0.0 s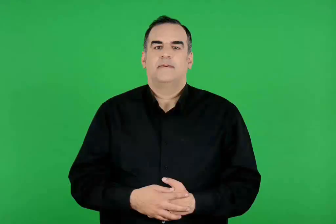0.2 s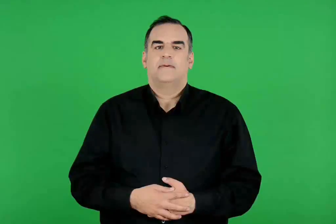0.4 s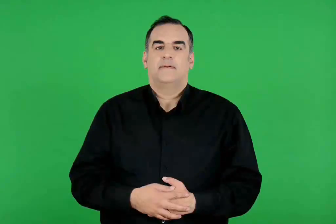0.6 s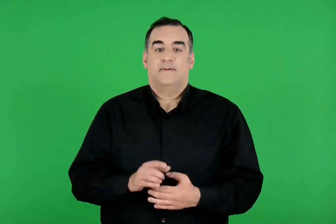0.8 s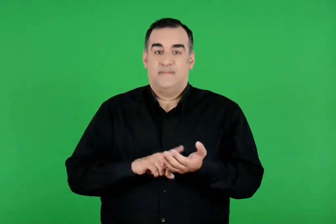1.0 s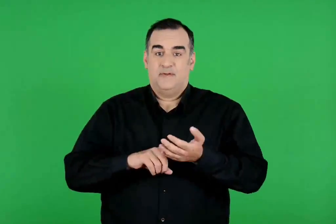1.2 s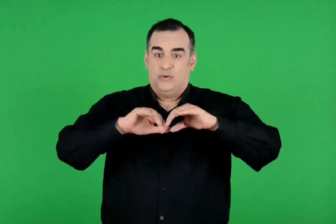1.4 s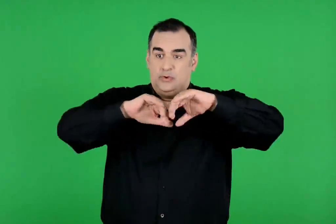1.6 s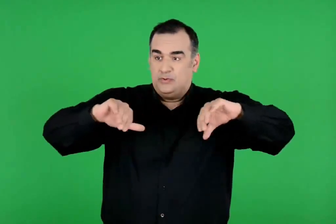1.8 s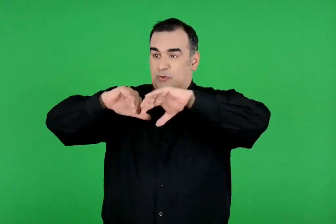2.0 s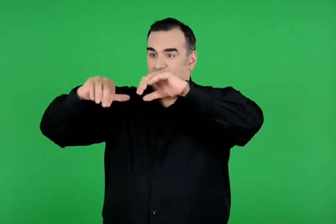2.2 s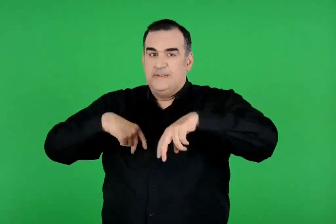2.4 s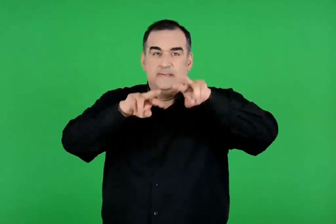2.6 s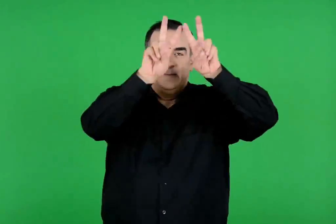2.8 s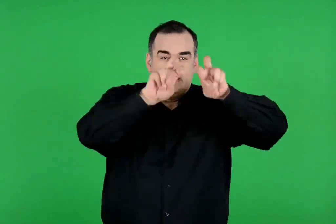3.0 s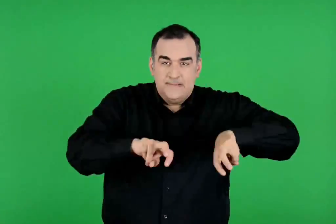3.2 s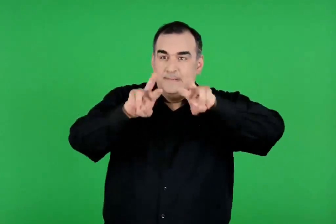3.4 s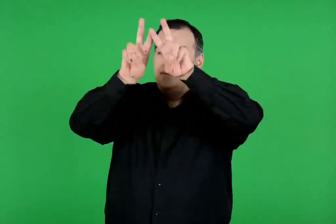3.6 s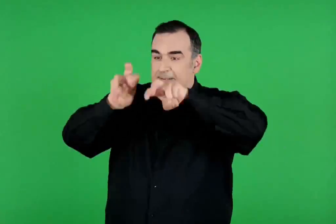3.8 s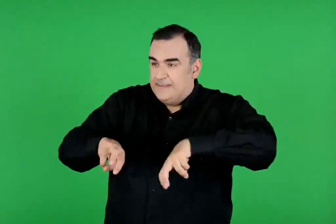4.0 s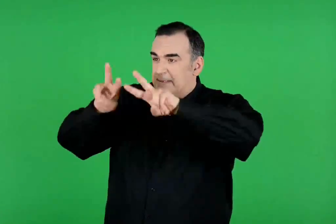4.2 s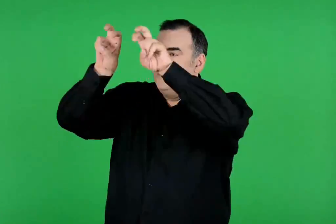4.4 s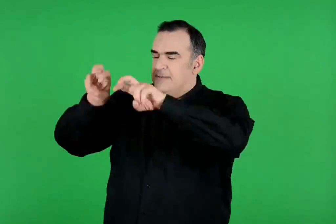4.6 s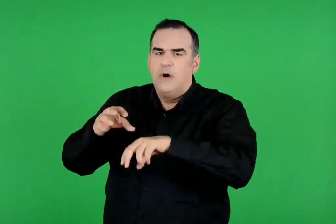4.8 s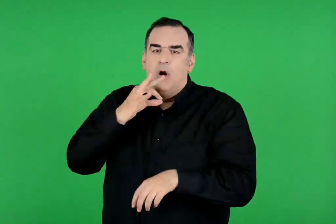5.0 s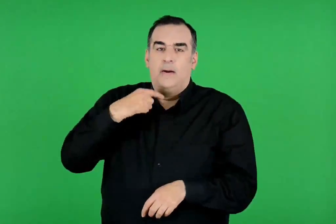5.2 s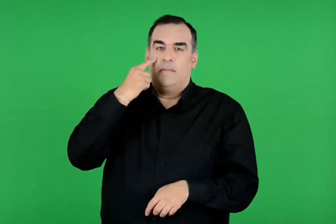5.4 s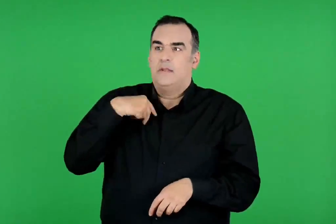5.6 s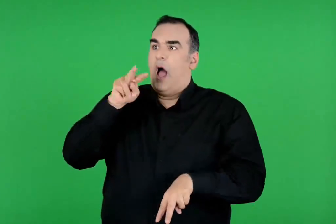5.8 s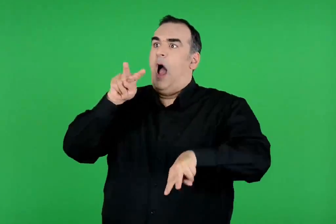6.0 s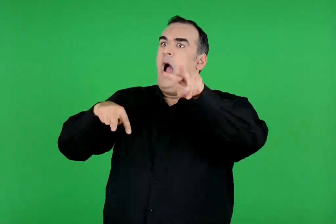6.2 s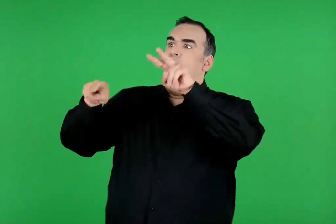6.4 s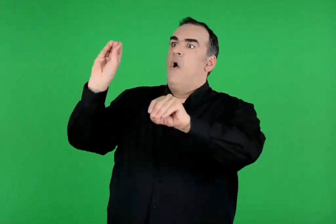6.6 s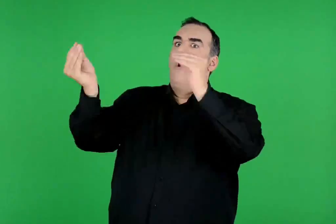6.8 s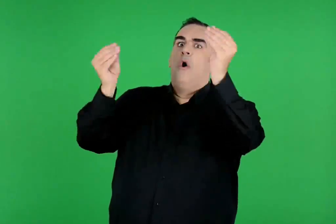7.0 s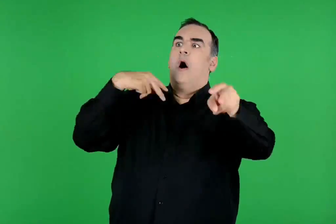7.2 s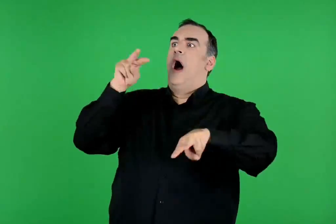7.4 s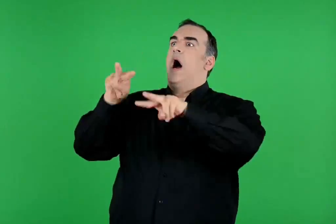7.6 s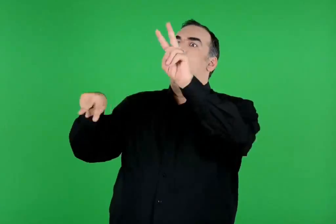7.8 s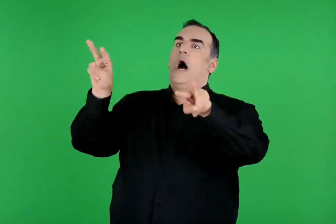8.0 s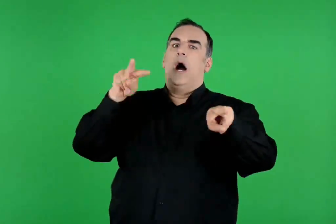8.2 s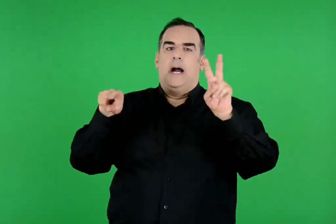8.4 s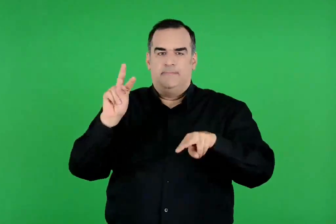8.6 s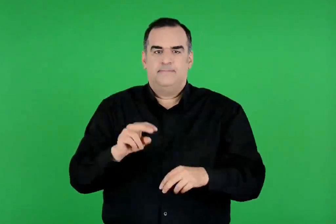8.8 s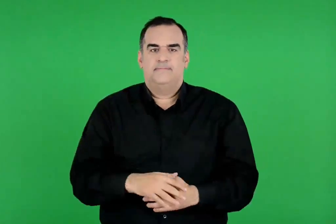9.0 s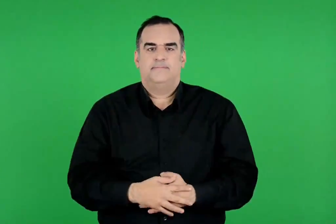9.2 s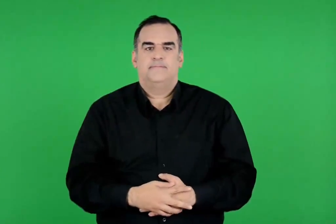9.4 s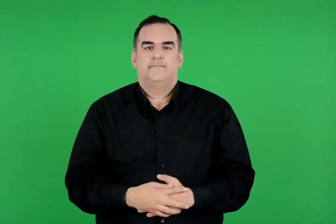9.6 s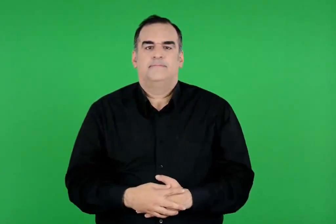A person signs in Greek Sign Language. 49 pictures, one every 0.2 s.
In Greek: πρέπει να εξετάσω την καθεμία χωριστά , γιατί τώρα τα έχω χαμένα και δεν ξέρω σε ποια να σταματήσω τη ματιά μου
